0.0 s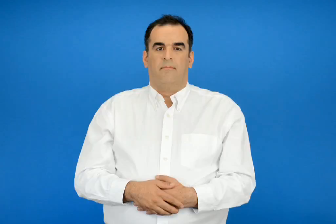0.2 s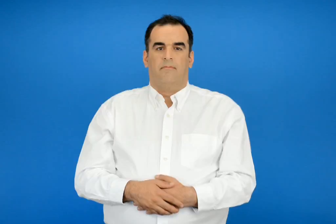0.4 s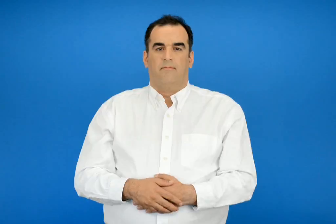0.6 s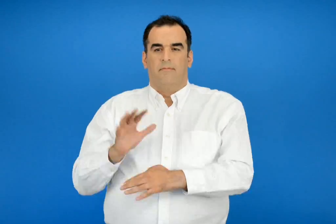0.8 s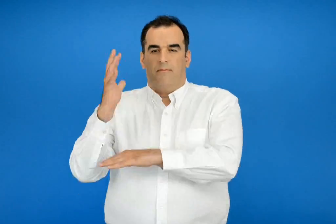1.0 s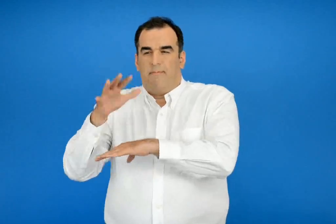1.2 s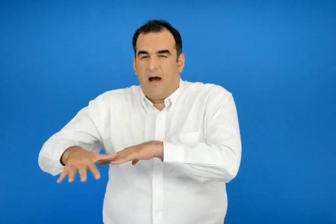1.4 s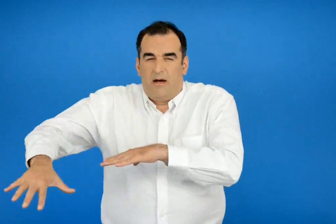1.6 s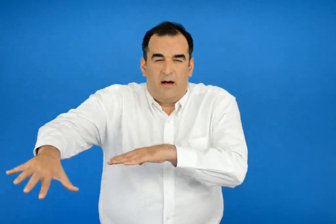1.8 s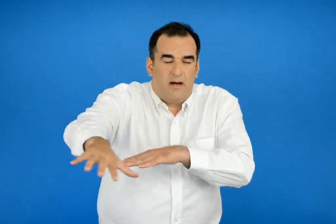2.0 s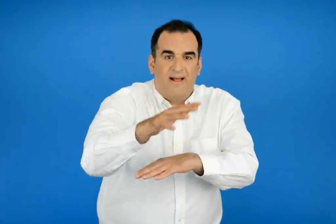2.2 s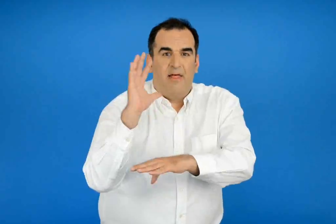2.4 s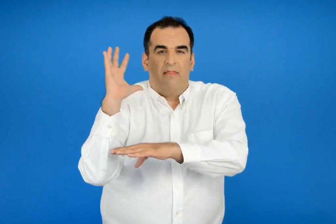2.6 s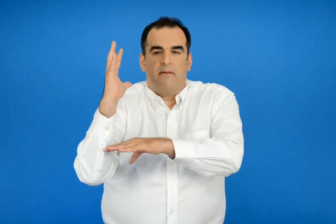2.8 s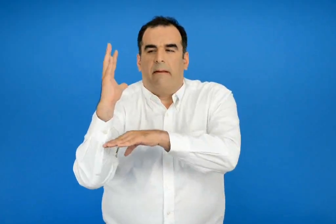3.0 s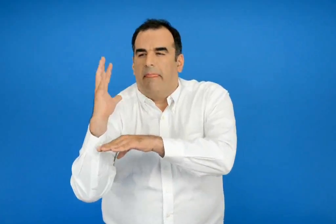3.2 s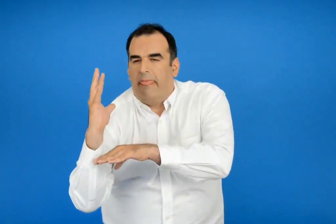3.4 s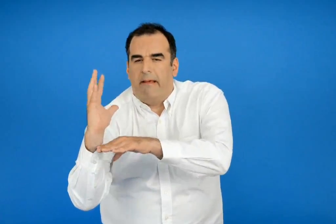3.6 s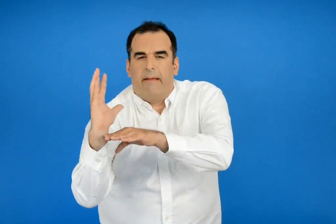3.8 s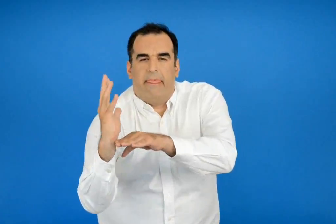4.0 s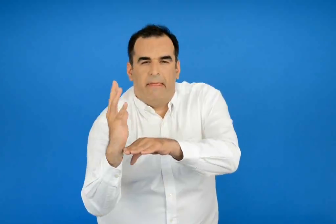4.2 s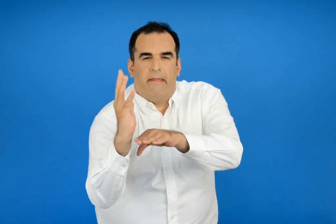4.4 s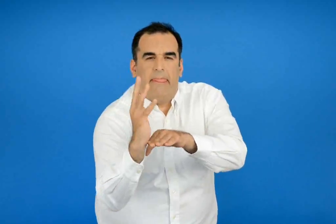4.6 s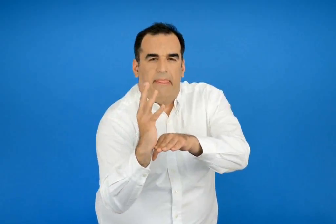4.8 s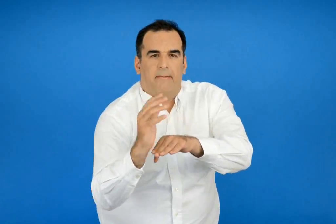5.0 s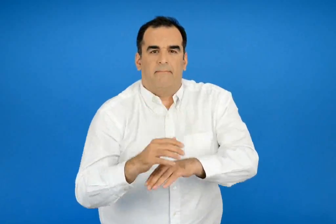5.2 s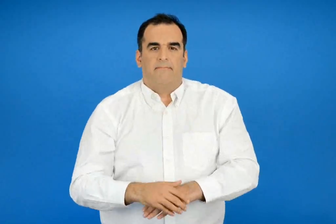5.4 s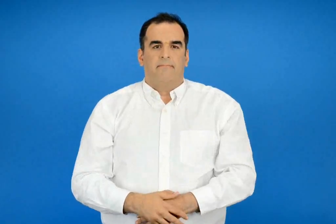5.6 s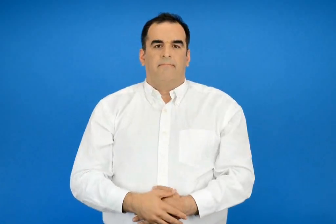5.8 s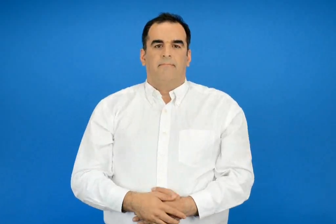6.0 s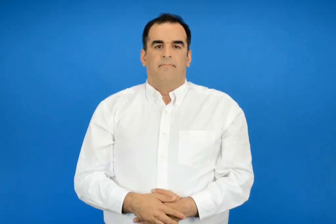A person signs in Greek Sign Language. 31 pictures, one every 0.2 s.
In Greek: τα πάρκα έχουν χαμηλά δέντρα
